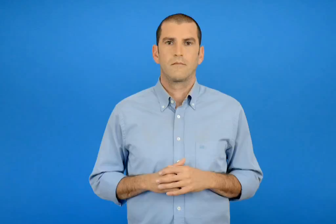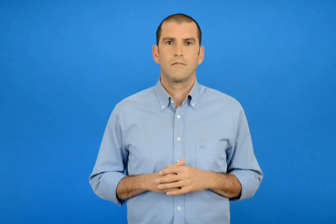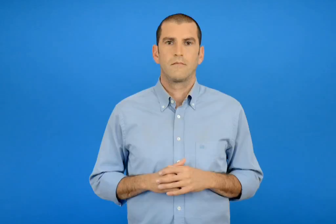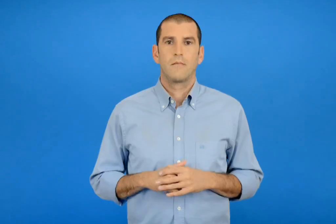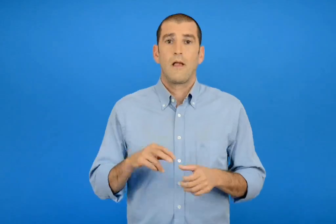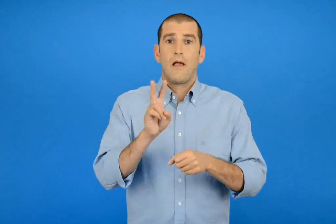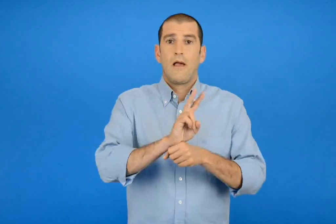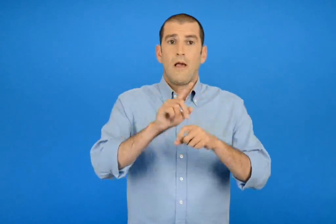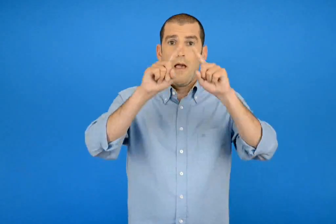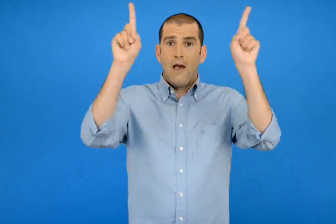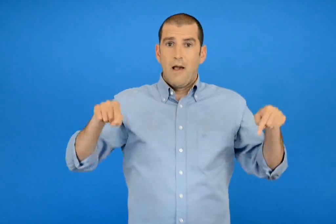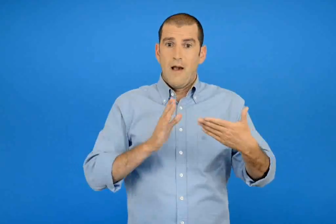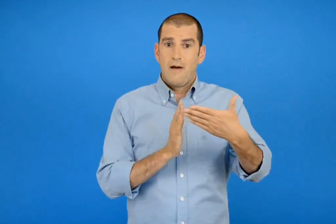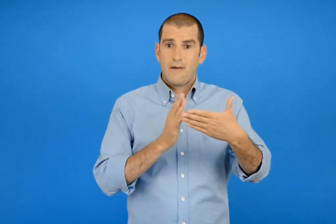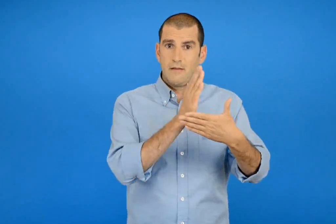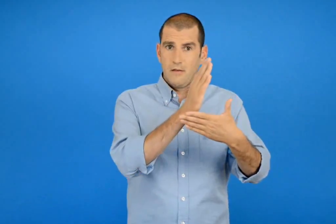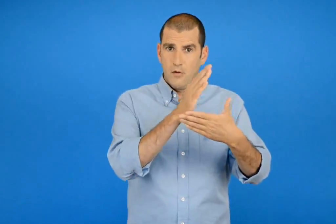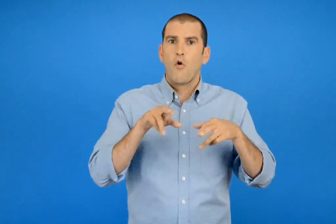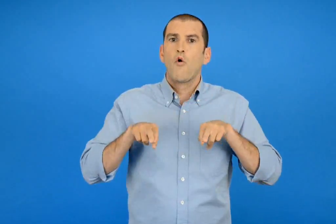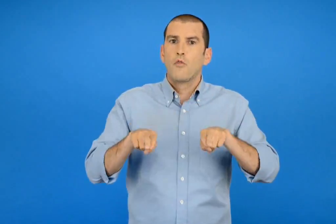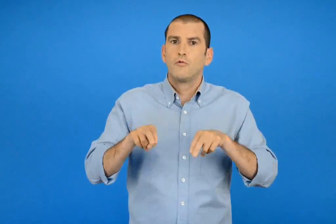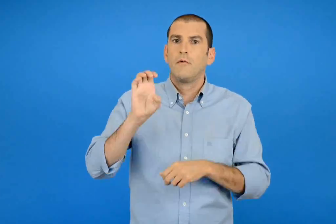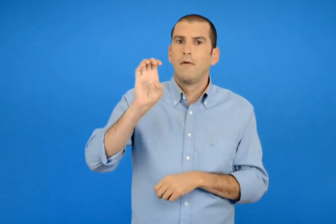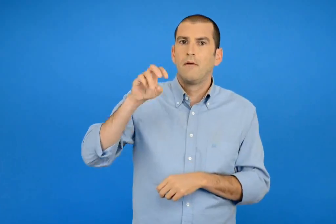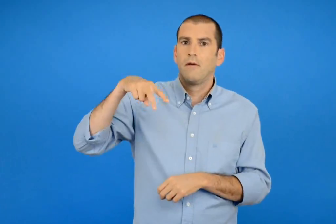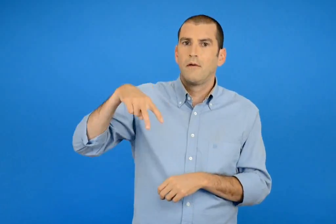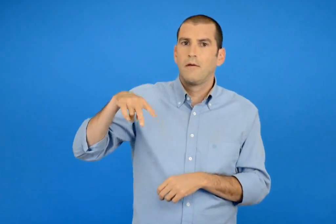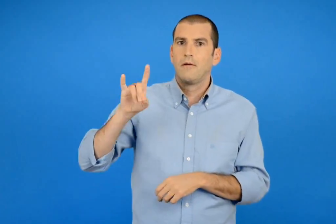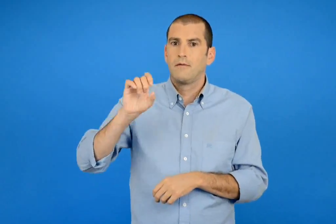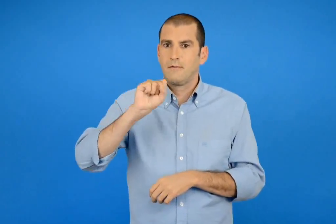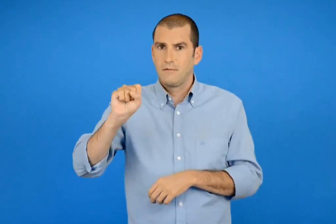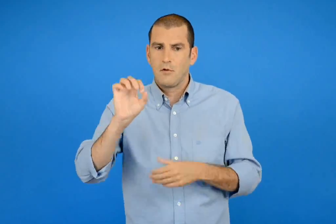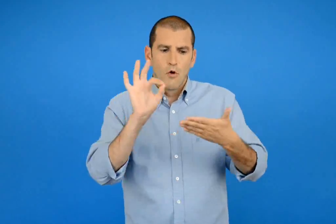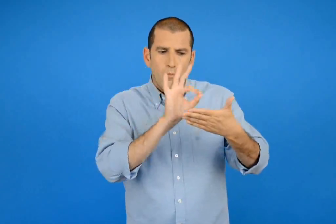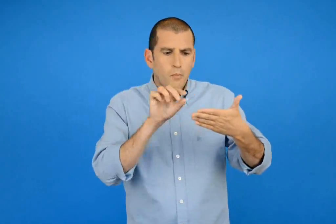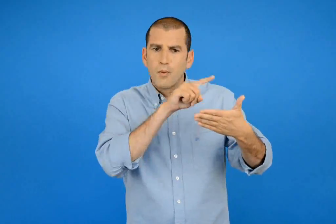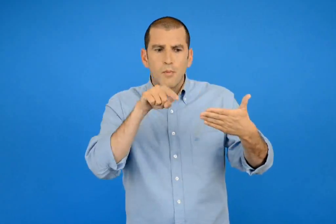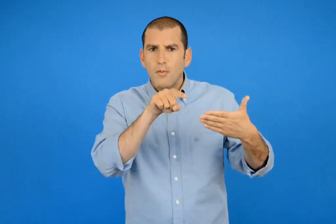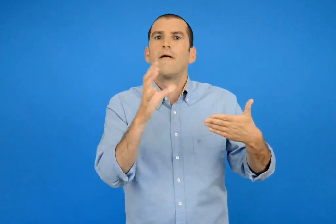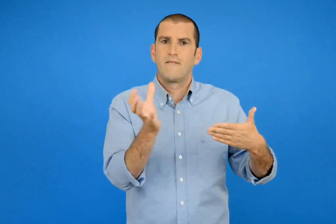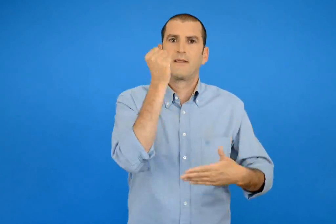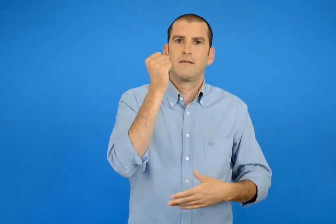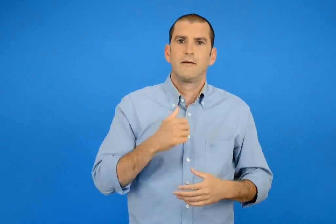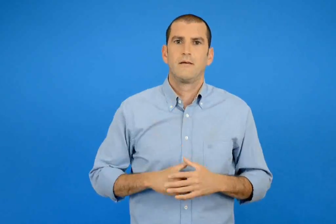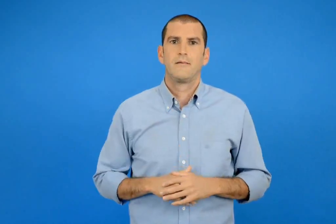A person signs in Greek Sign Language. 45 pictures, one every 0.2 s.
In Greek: βρες στον χάρτη που είναι η οδός έλλης
